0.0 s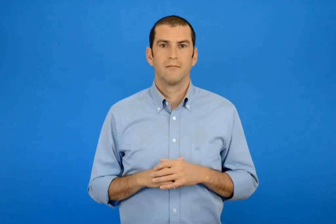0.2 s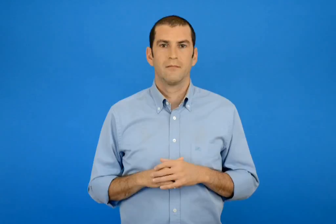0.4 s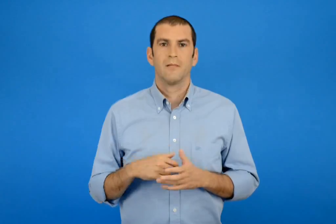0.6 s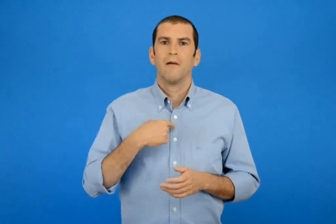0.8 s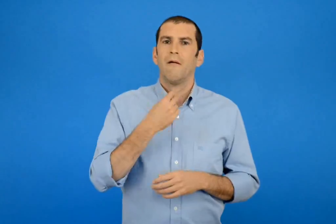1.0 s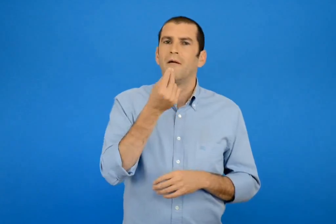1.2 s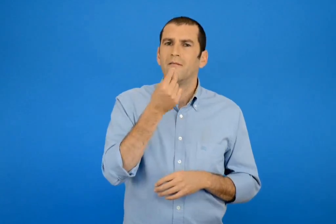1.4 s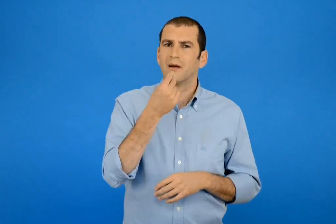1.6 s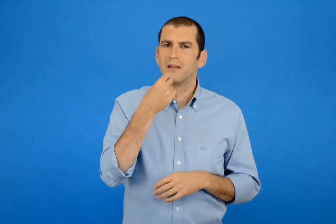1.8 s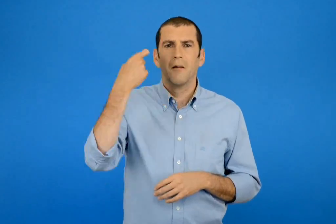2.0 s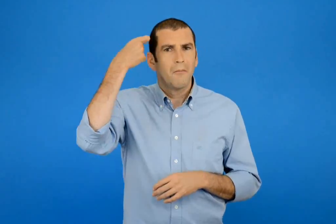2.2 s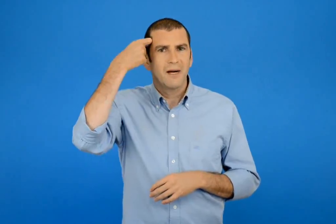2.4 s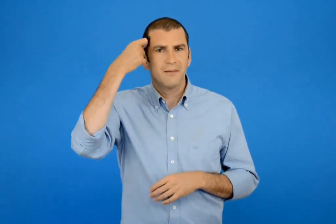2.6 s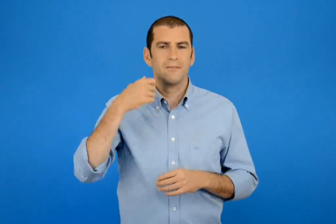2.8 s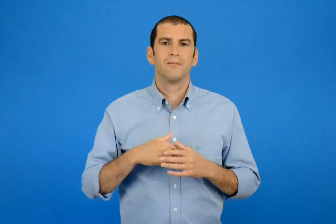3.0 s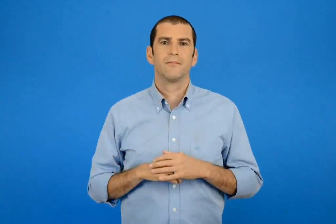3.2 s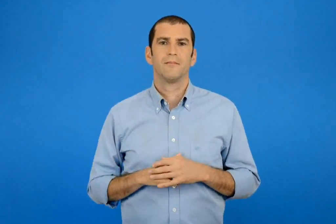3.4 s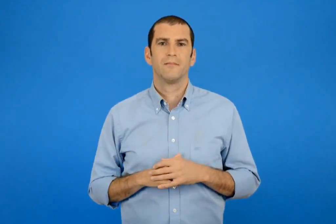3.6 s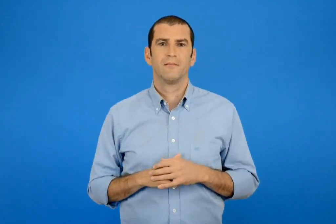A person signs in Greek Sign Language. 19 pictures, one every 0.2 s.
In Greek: τα αγαπημένα μου φαγητά
